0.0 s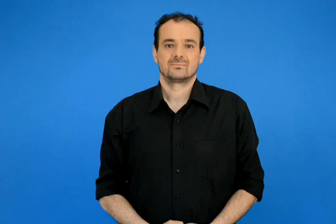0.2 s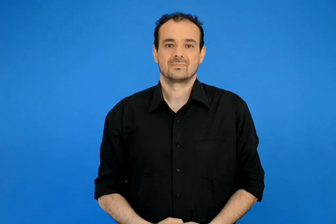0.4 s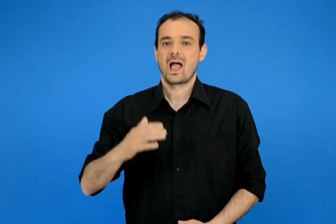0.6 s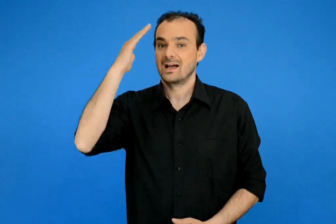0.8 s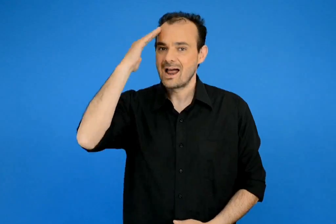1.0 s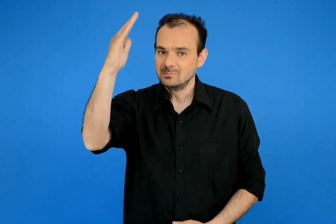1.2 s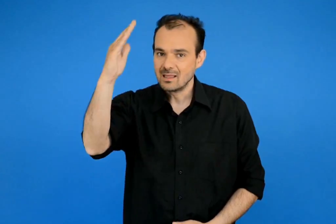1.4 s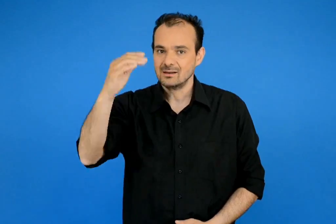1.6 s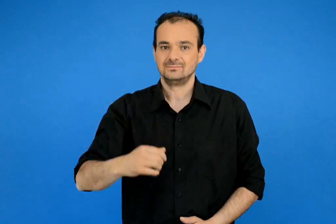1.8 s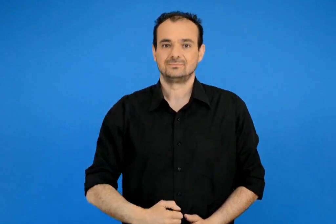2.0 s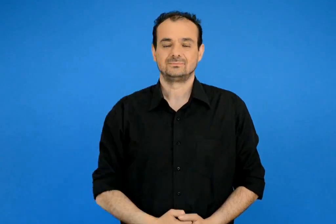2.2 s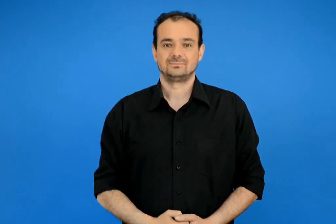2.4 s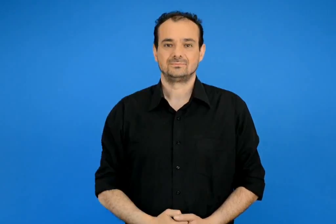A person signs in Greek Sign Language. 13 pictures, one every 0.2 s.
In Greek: καλημέρα
